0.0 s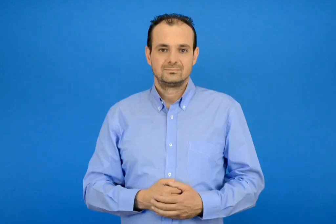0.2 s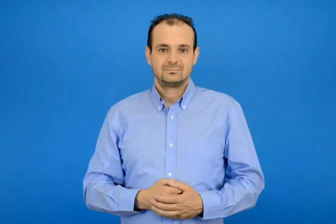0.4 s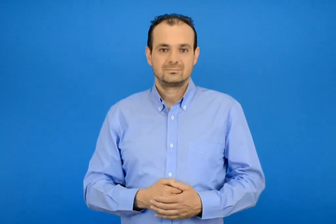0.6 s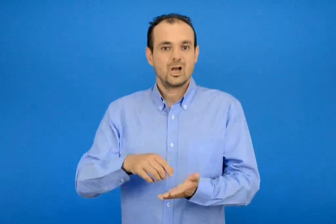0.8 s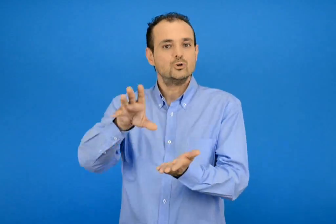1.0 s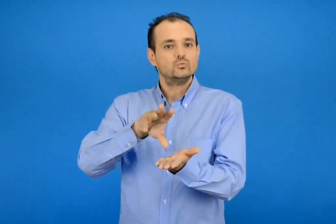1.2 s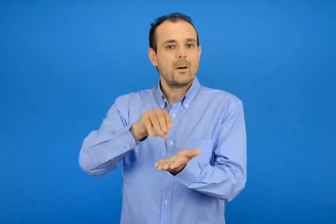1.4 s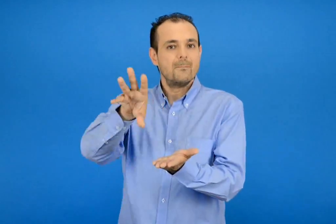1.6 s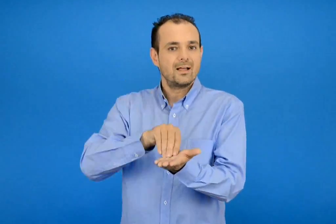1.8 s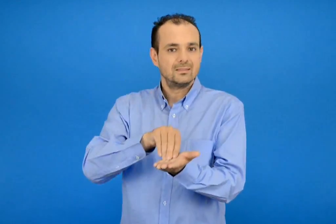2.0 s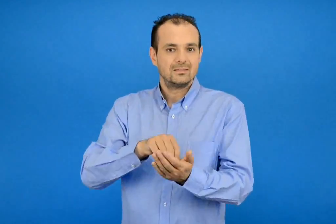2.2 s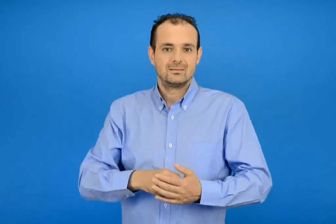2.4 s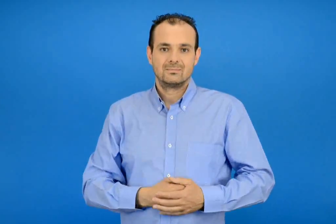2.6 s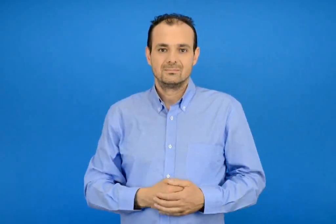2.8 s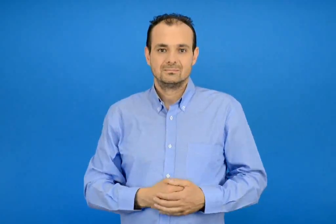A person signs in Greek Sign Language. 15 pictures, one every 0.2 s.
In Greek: το σούπερ μάρκετ
